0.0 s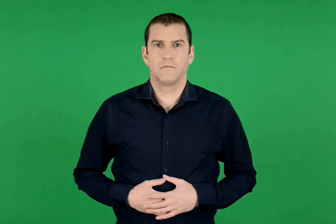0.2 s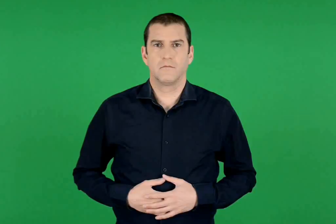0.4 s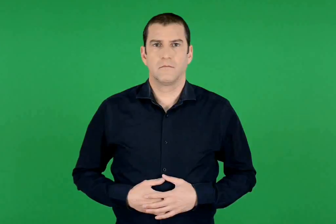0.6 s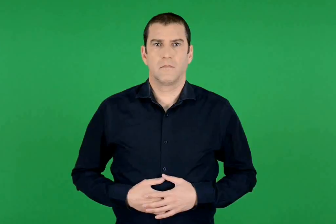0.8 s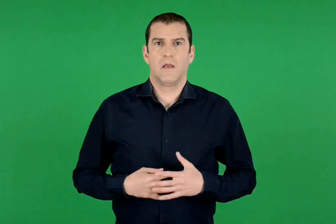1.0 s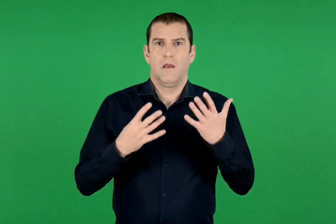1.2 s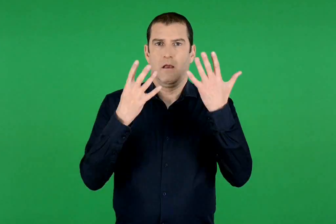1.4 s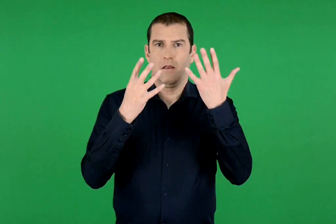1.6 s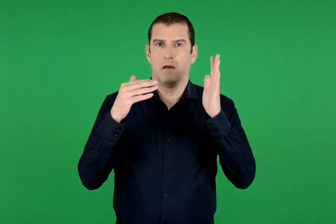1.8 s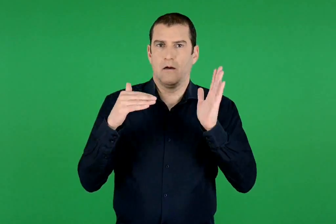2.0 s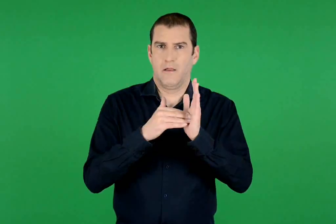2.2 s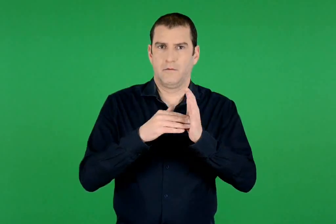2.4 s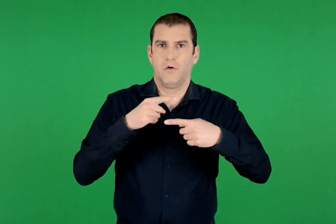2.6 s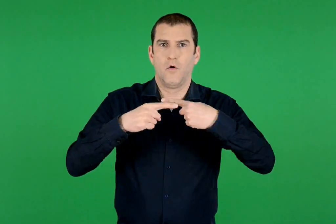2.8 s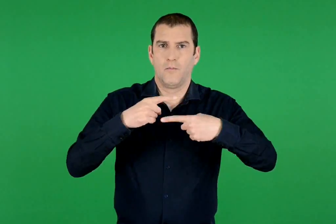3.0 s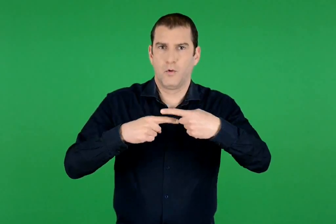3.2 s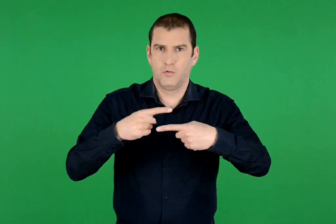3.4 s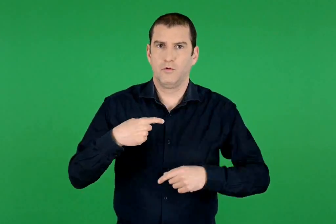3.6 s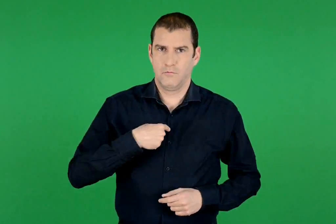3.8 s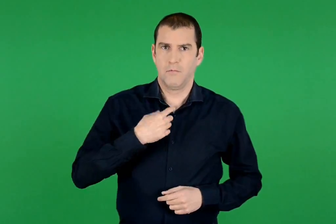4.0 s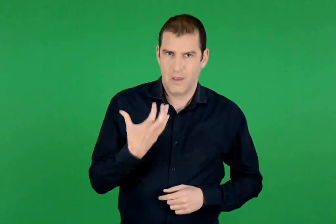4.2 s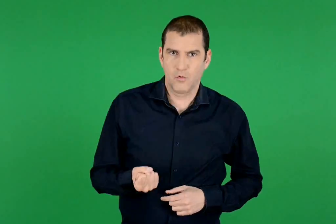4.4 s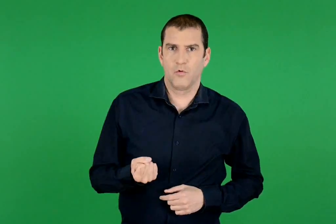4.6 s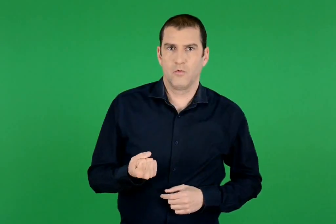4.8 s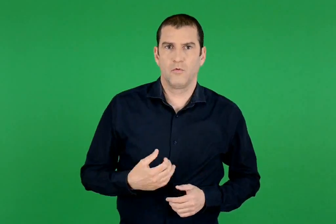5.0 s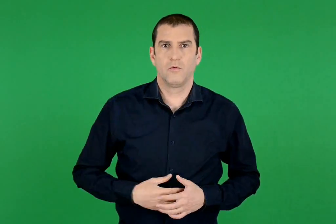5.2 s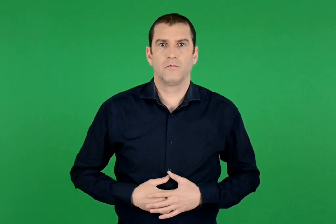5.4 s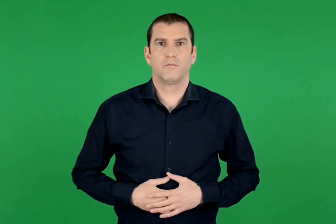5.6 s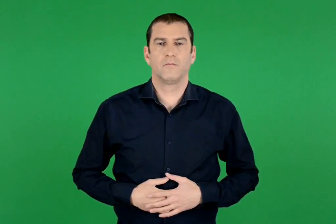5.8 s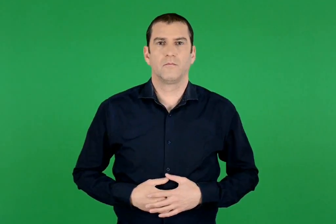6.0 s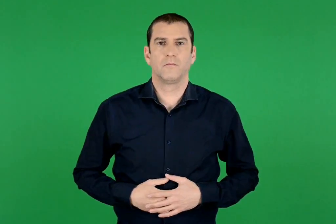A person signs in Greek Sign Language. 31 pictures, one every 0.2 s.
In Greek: έχω 9.000 πόντους
